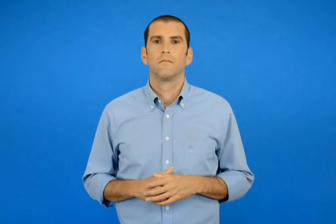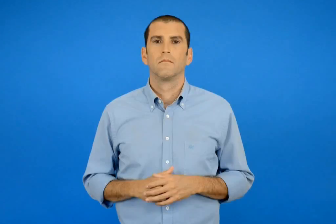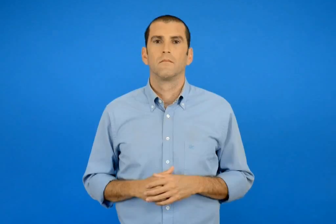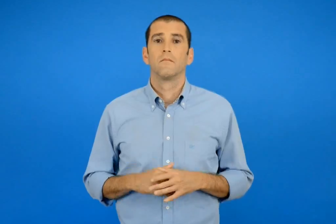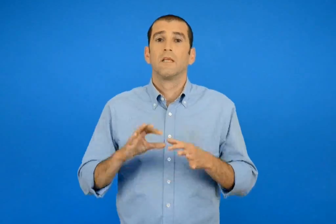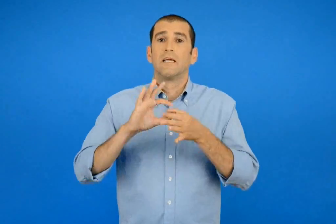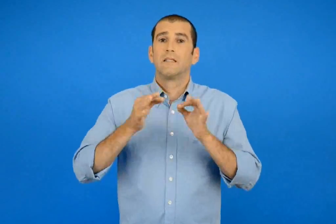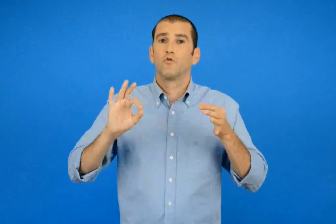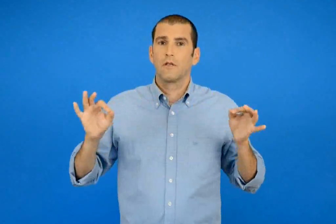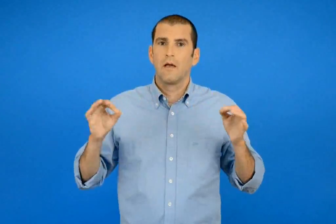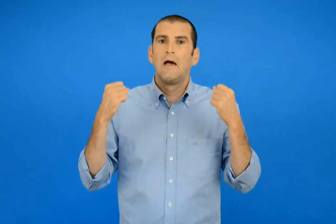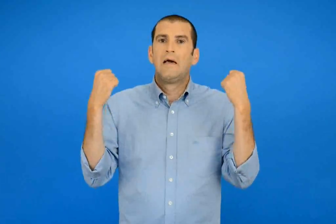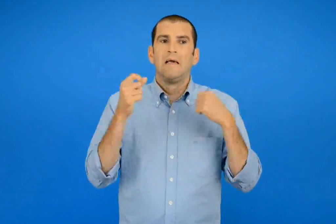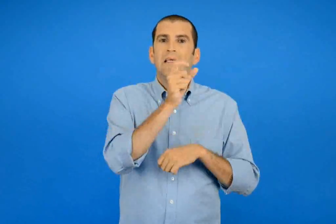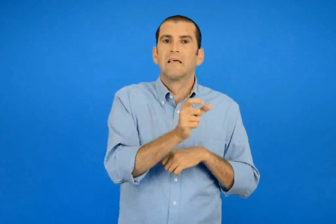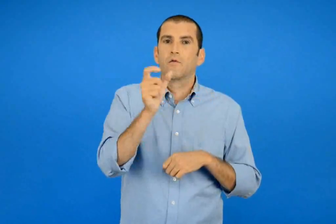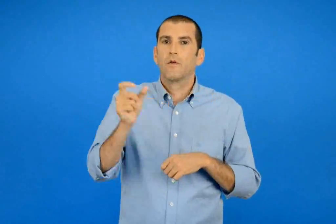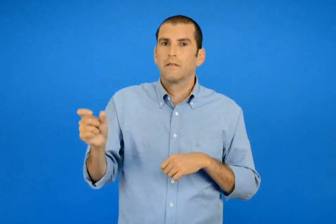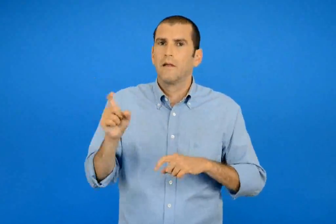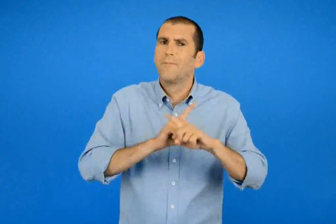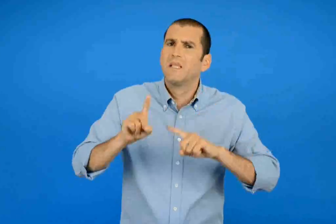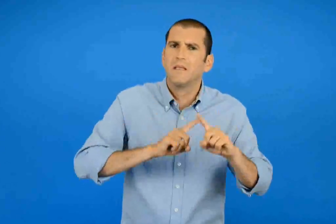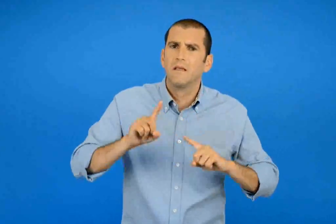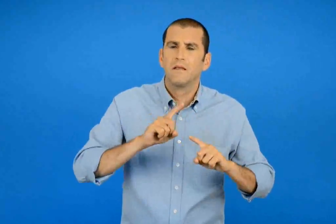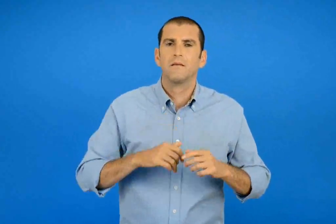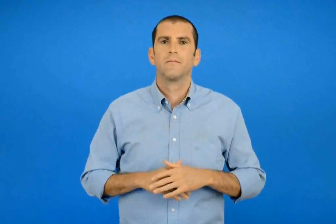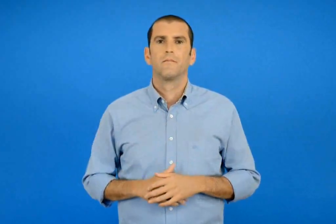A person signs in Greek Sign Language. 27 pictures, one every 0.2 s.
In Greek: ποιοί είναι οι ήρωες της ιστορίας ;
